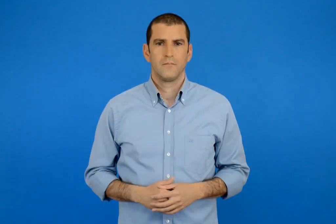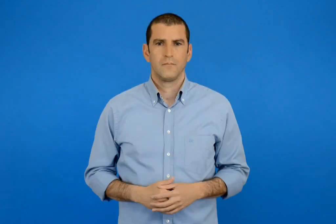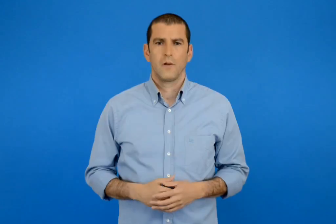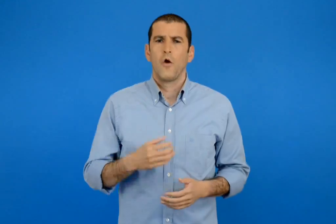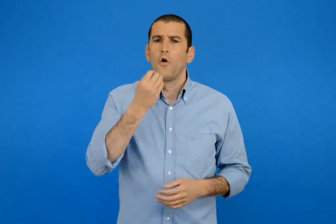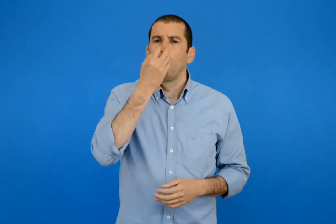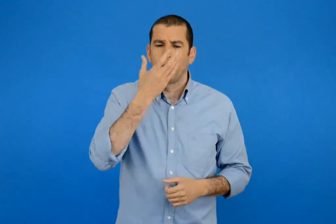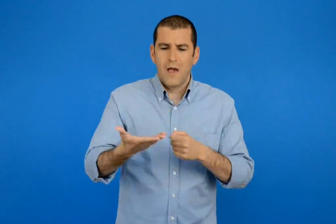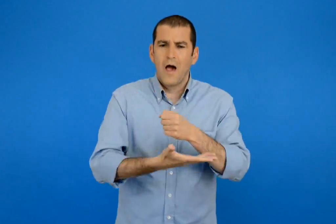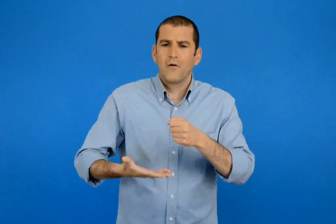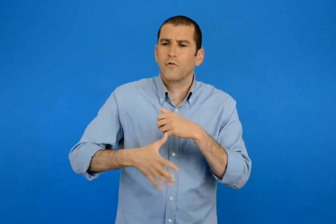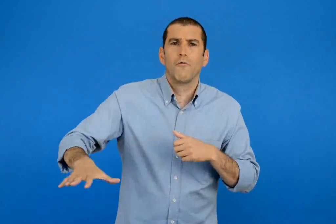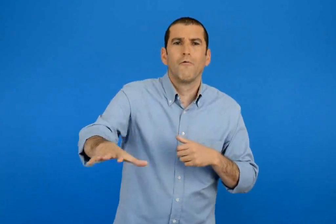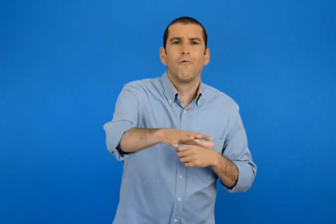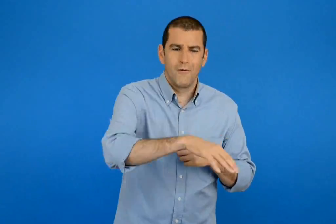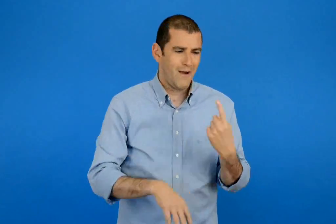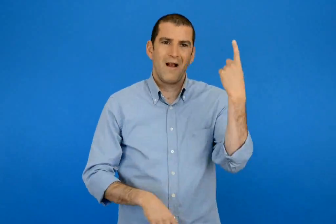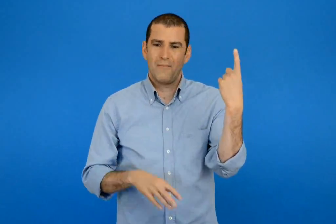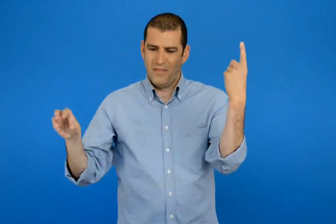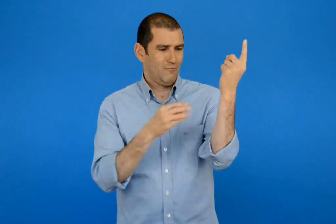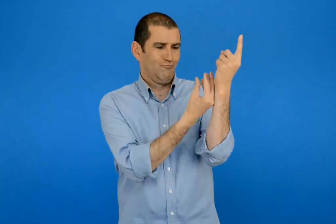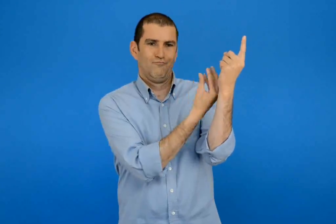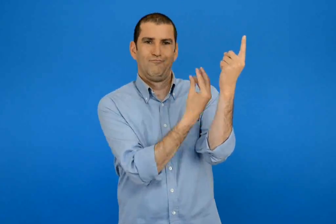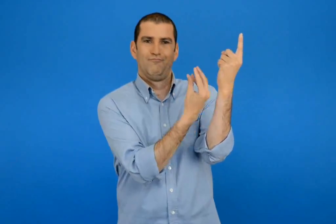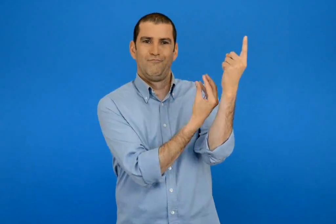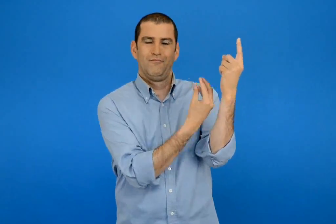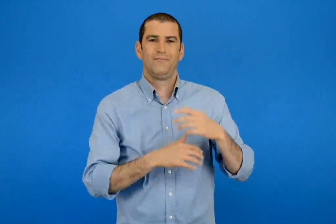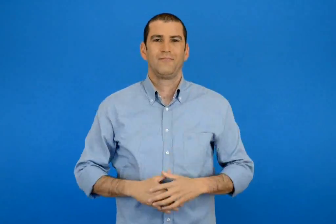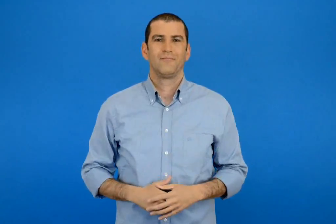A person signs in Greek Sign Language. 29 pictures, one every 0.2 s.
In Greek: στολίζουμε τις λαμπάδες με λουλούδια του αγρού
